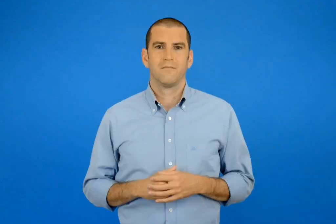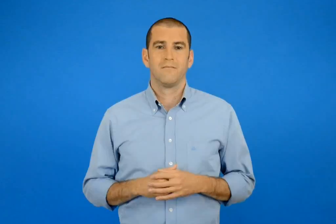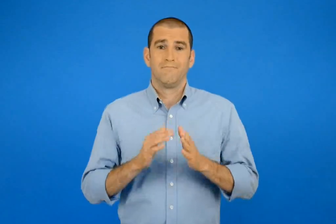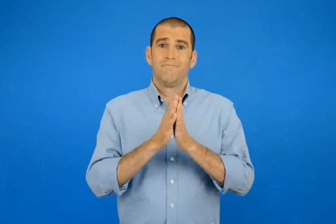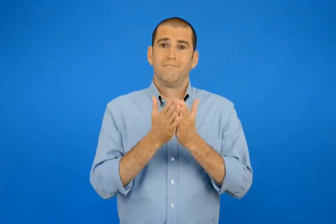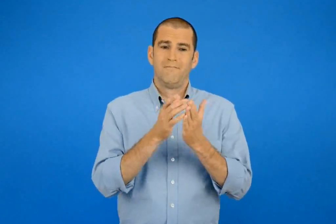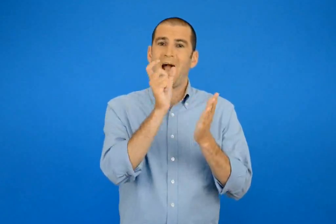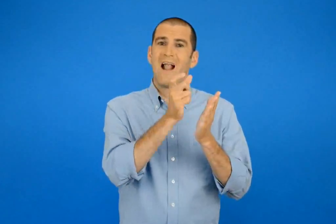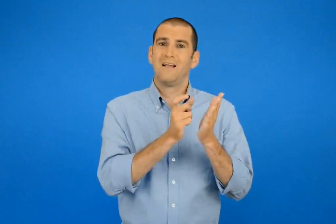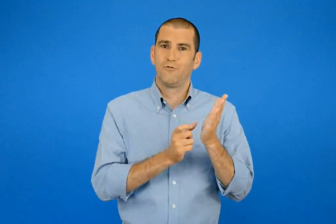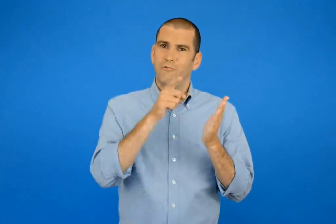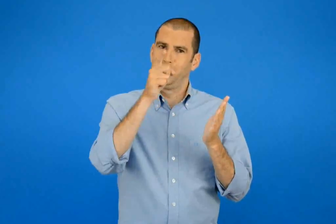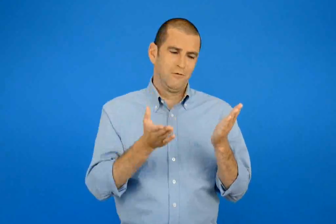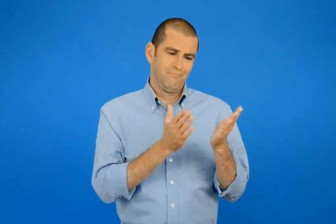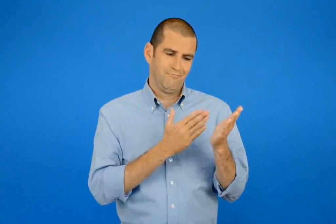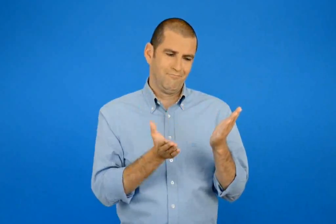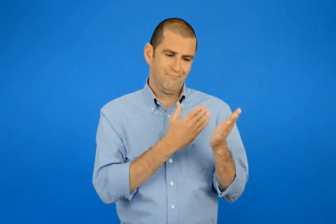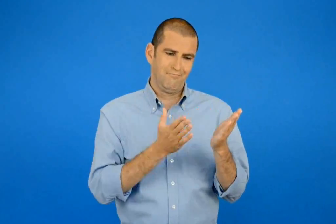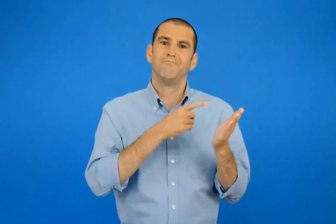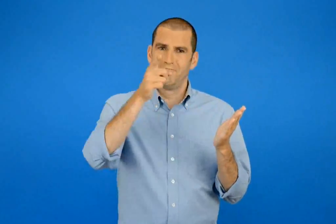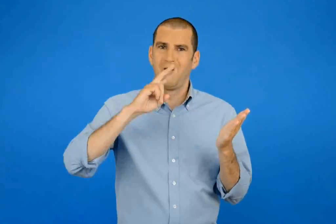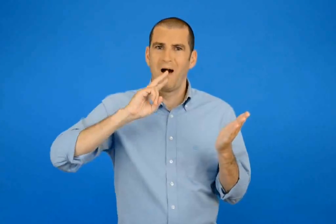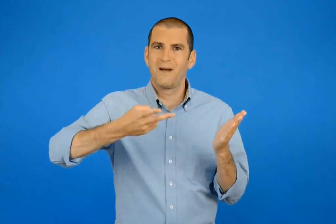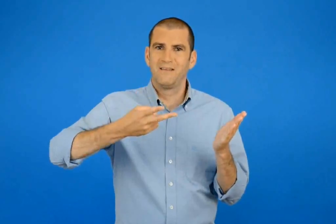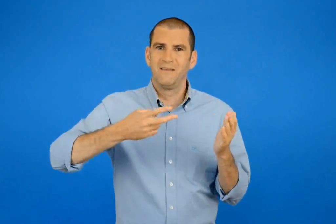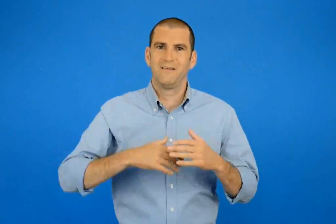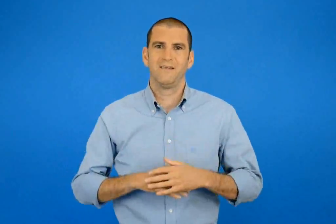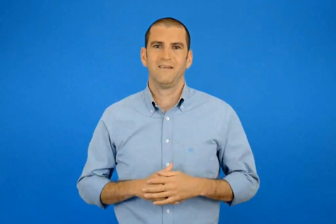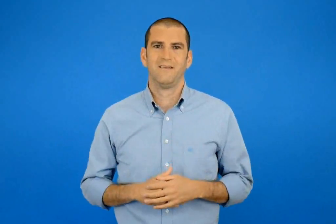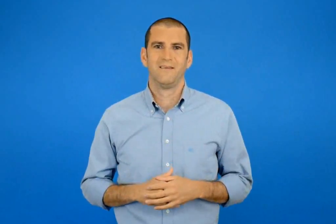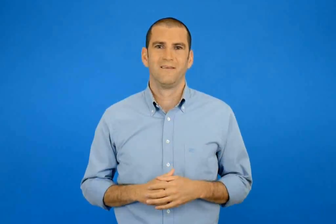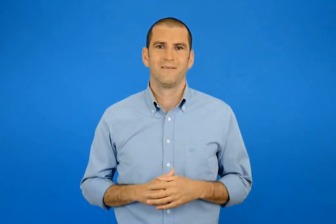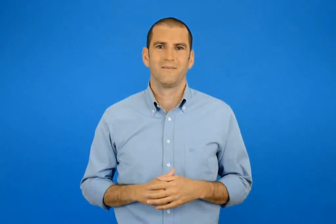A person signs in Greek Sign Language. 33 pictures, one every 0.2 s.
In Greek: ξεφύλλισε το λεξικό σου και απάντησε
